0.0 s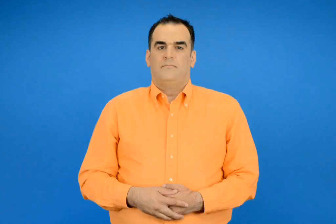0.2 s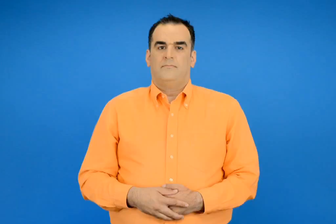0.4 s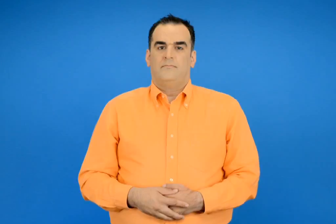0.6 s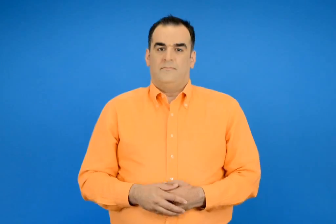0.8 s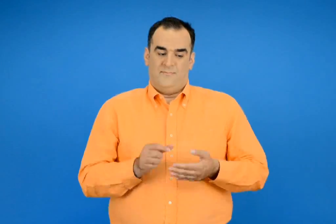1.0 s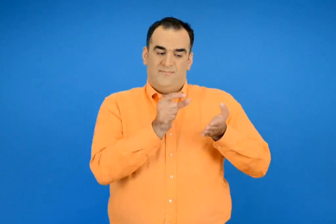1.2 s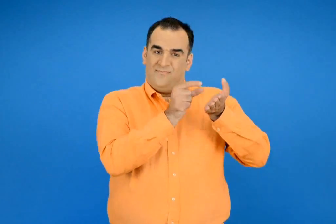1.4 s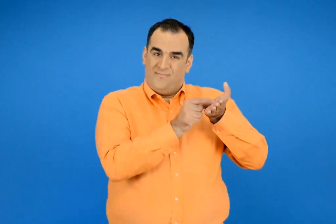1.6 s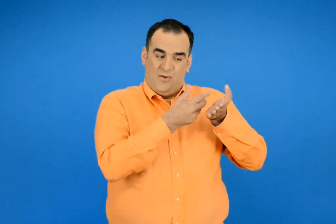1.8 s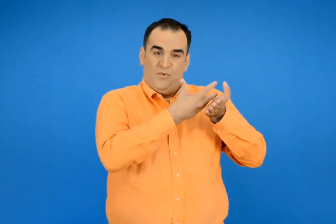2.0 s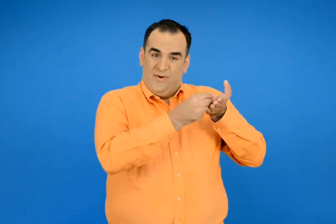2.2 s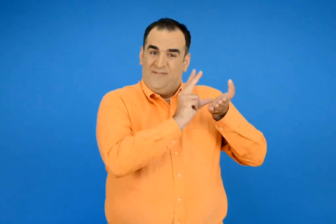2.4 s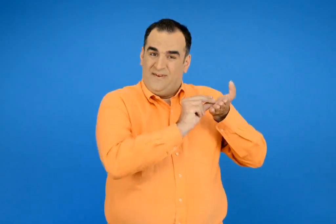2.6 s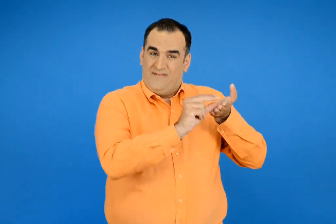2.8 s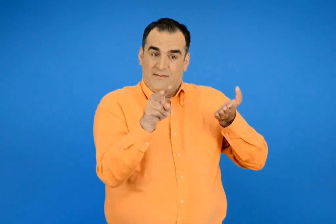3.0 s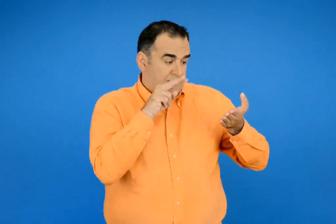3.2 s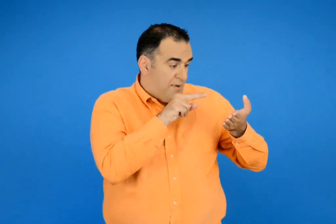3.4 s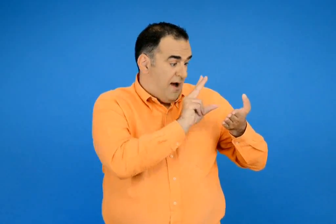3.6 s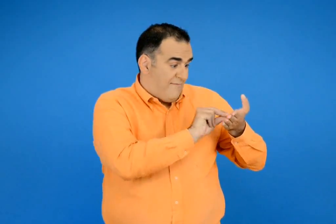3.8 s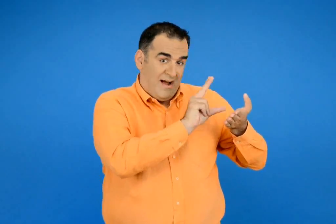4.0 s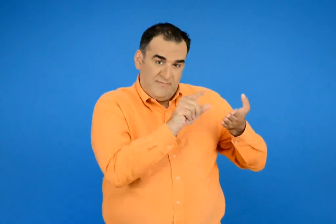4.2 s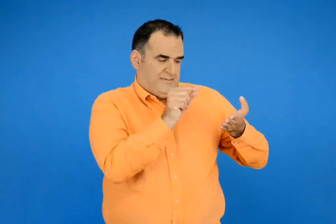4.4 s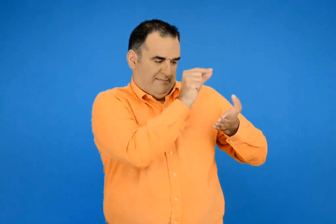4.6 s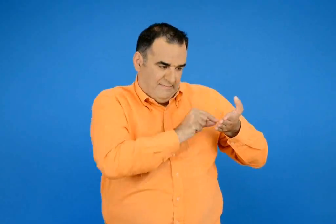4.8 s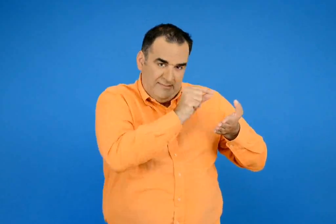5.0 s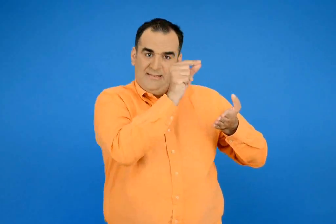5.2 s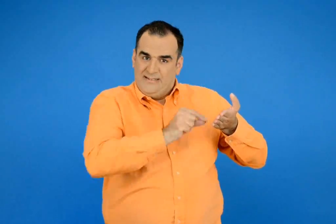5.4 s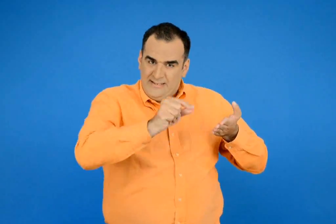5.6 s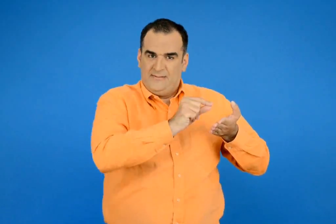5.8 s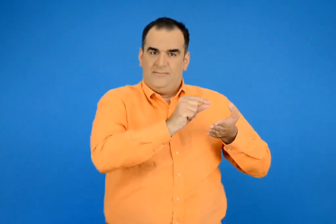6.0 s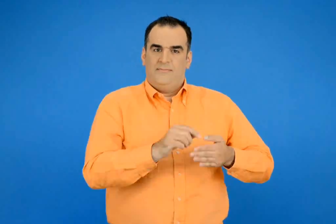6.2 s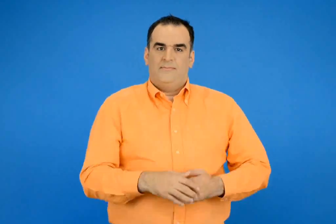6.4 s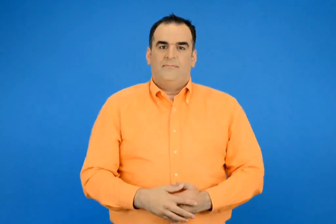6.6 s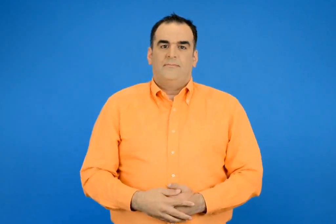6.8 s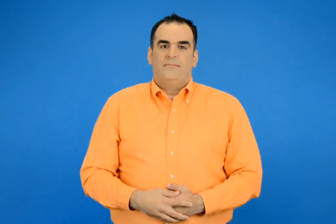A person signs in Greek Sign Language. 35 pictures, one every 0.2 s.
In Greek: κυκλώνω τα κομμάτια που επαναλαμβάνονται στοιχείο του μοτίβου
